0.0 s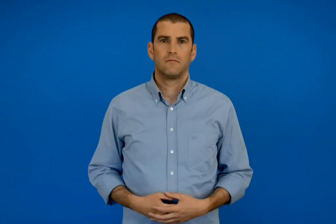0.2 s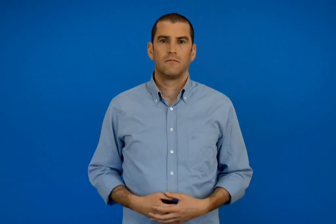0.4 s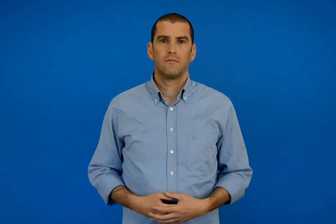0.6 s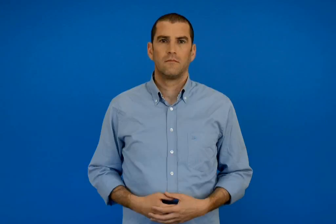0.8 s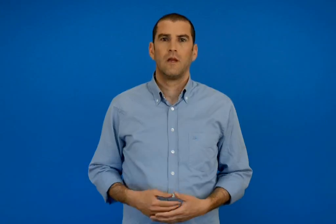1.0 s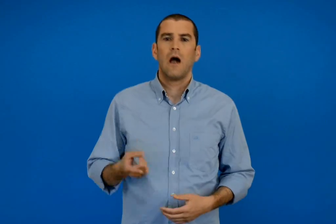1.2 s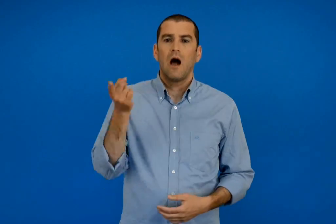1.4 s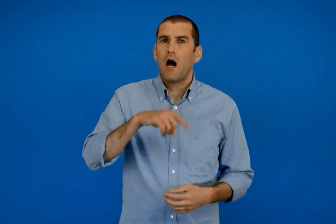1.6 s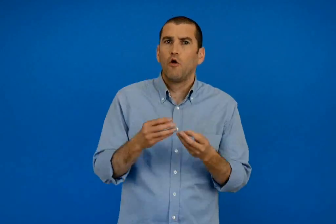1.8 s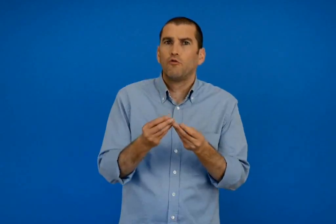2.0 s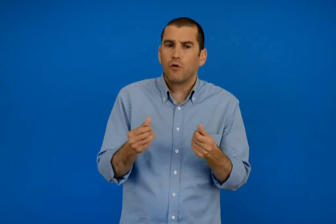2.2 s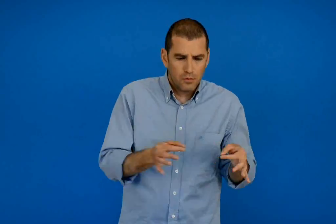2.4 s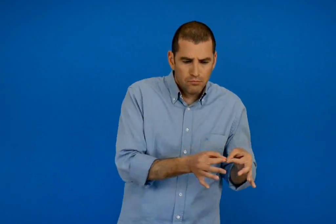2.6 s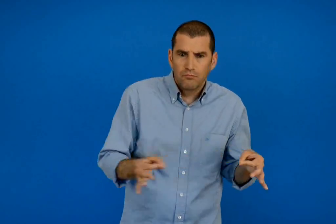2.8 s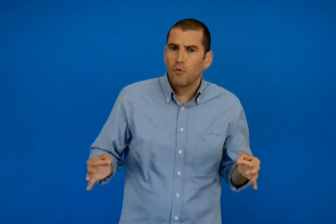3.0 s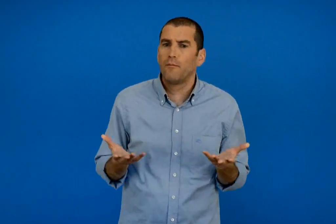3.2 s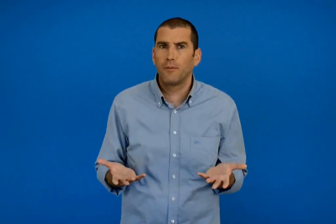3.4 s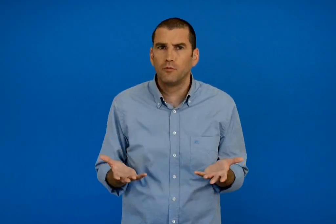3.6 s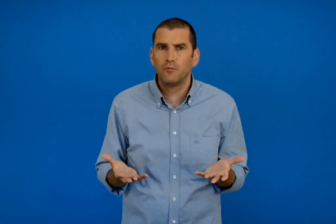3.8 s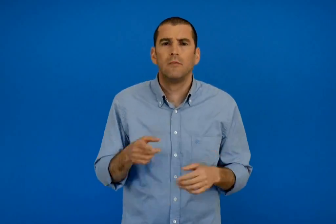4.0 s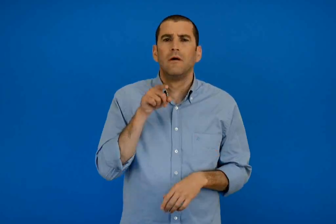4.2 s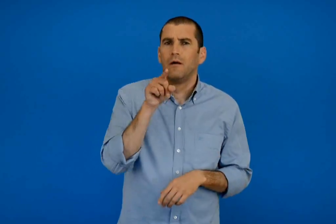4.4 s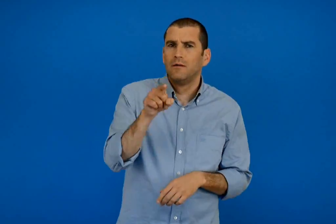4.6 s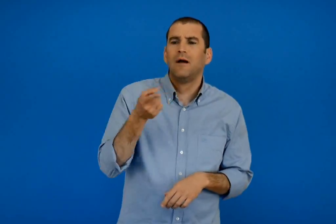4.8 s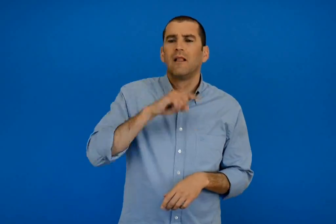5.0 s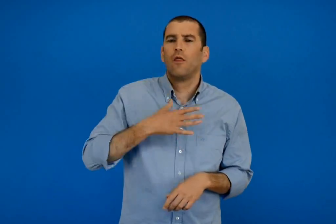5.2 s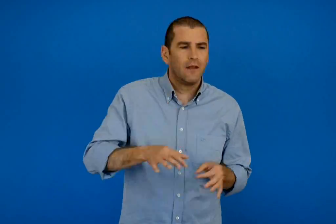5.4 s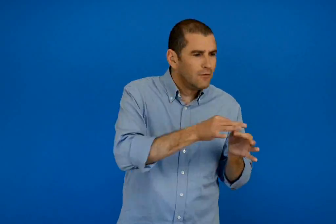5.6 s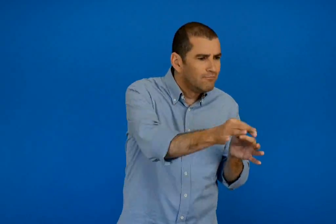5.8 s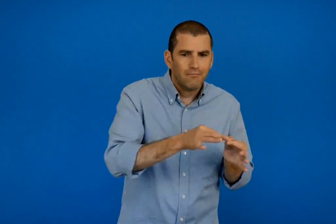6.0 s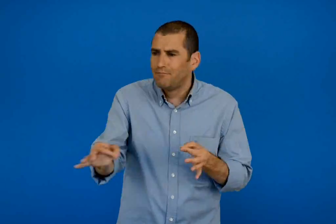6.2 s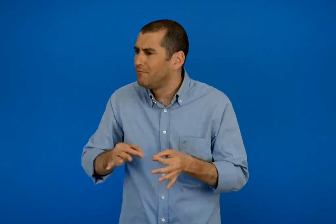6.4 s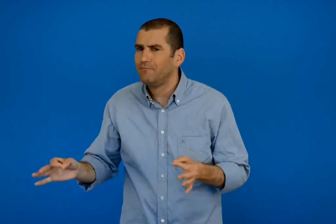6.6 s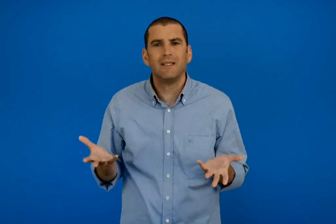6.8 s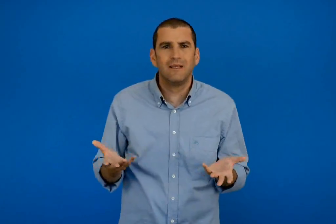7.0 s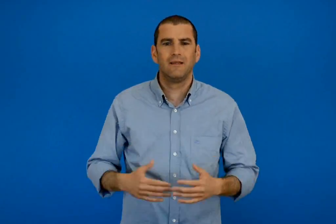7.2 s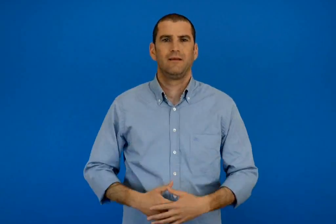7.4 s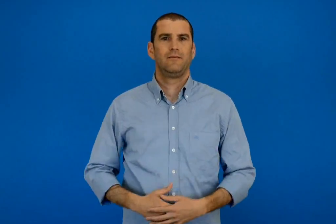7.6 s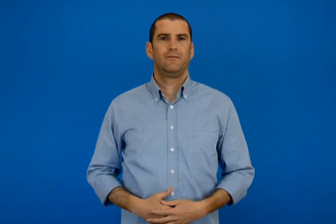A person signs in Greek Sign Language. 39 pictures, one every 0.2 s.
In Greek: πως αλλιώς μετράμε ; τι άλλο θα ήθελες να μετρήσεις ;
